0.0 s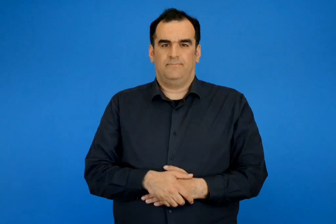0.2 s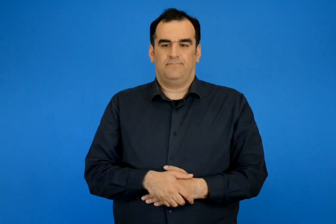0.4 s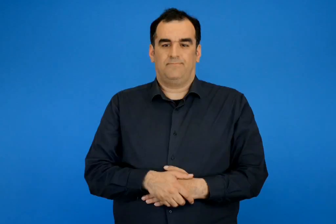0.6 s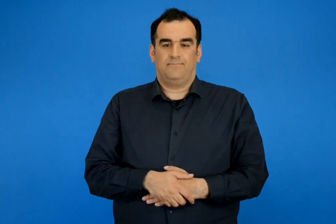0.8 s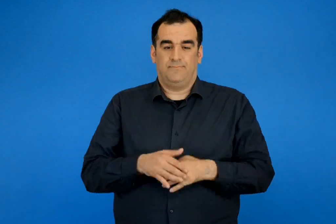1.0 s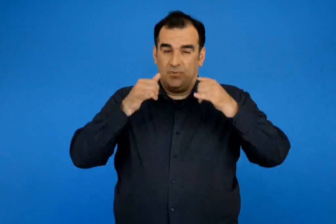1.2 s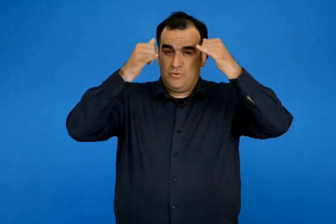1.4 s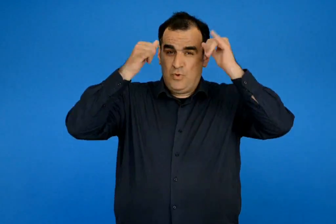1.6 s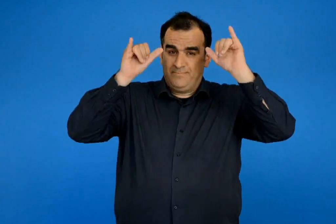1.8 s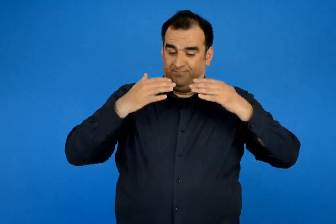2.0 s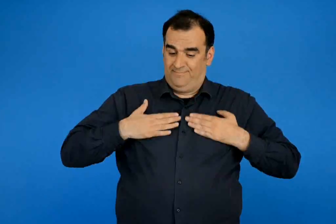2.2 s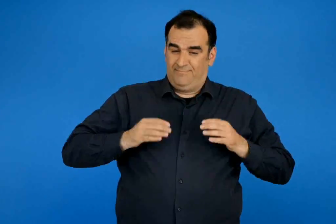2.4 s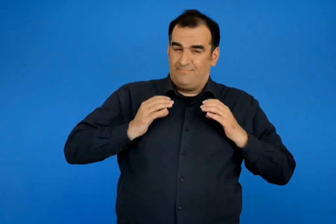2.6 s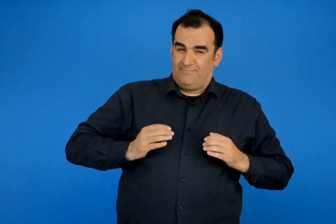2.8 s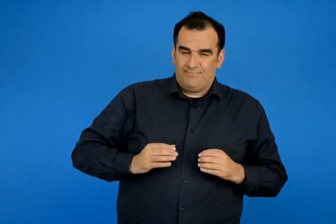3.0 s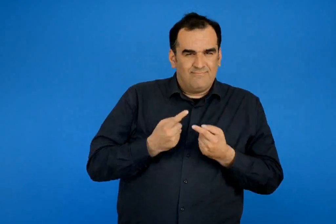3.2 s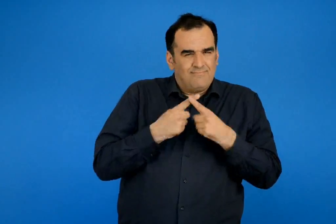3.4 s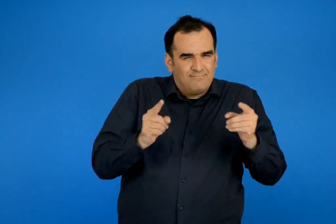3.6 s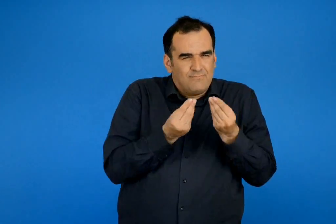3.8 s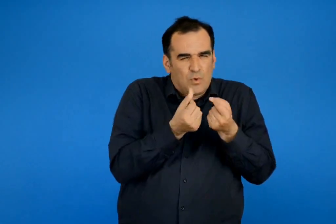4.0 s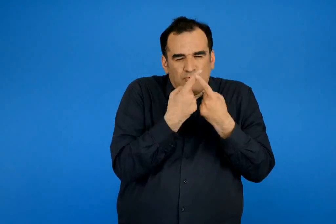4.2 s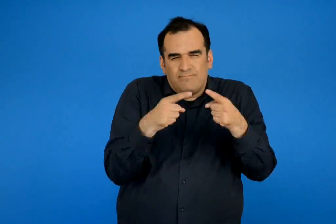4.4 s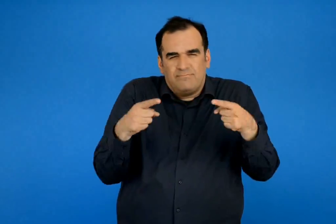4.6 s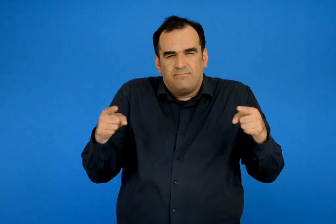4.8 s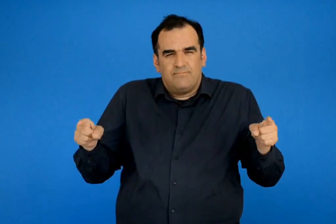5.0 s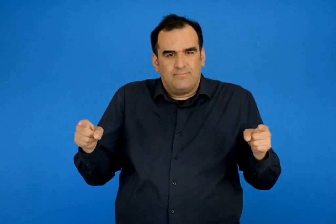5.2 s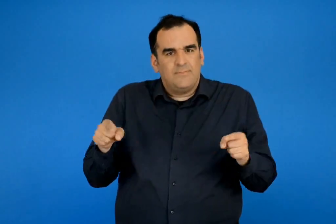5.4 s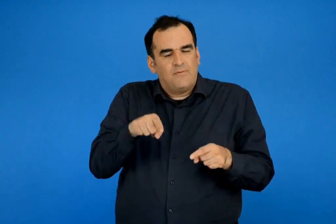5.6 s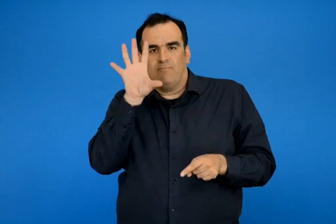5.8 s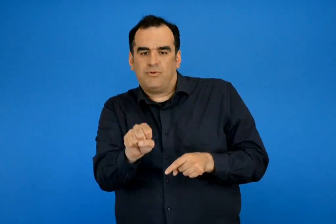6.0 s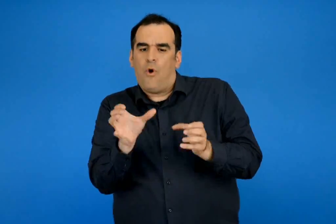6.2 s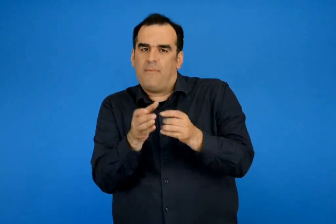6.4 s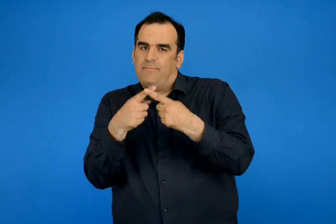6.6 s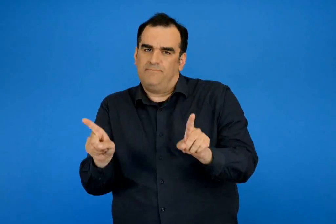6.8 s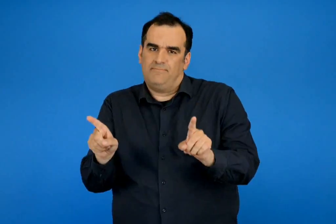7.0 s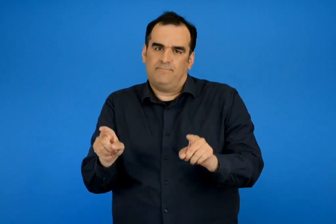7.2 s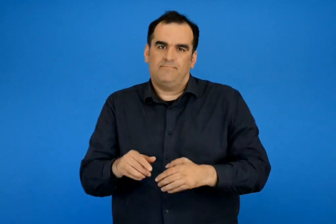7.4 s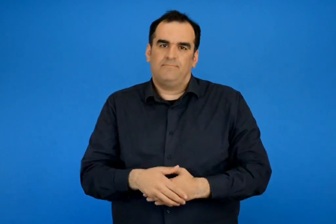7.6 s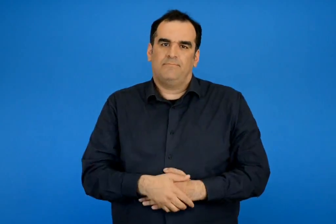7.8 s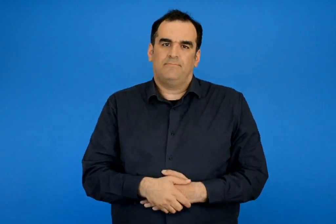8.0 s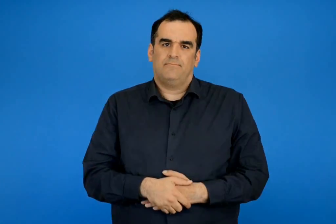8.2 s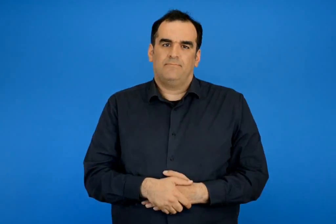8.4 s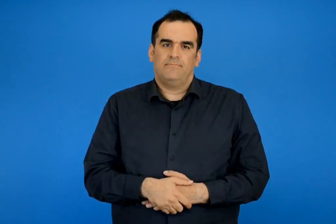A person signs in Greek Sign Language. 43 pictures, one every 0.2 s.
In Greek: μια άλλη διαφορά που έχουν τα ζώα είναι ο τρόπος με τον οποίο είναι καλυμμένο το σώμα τους μπορεί να έχουν
